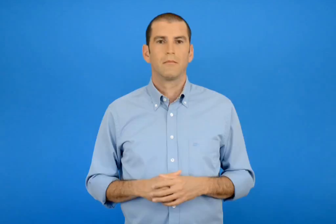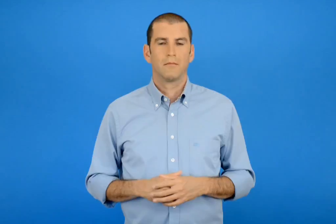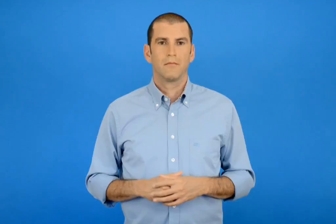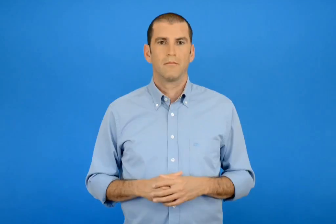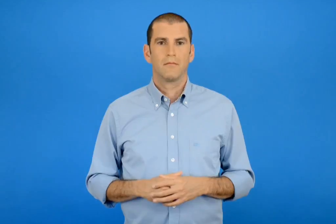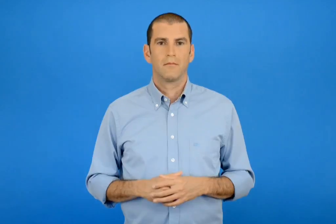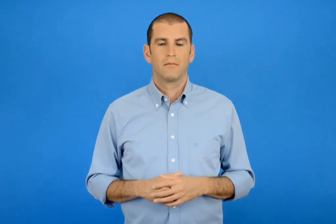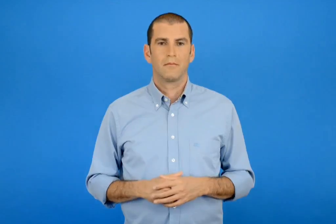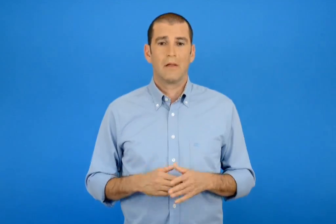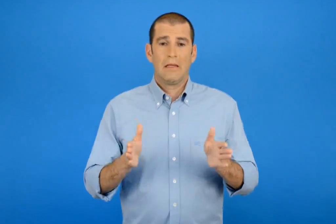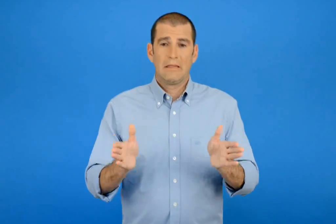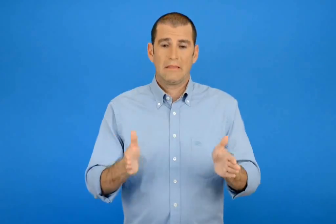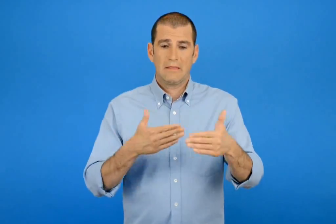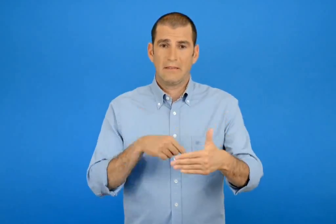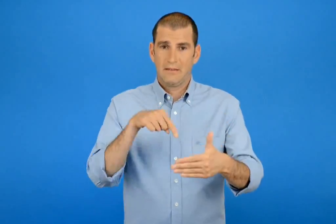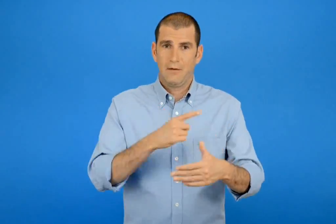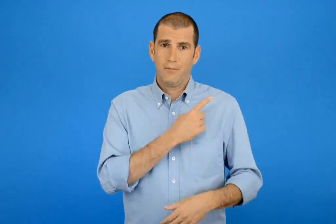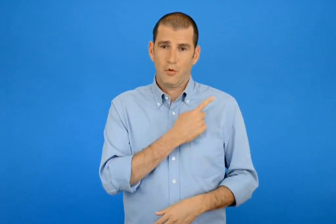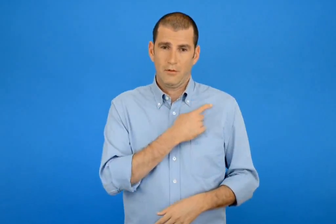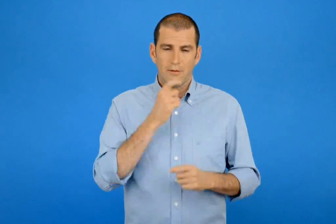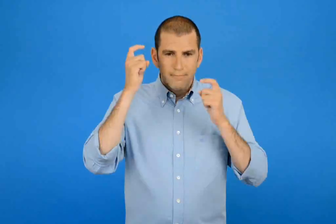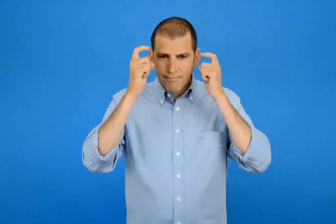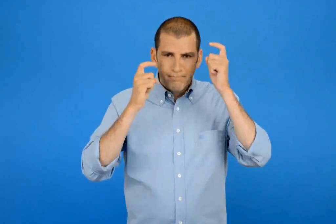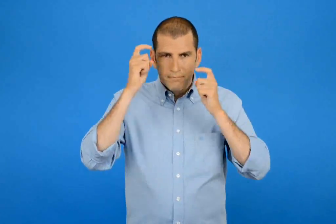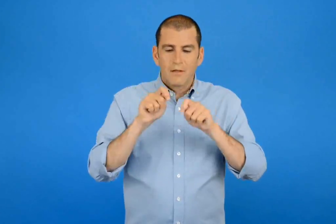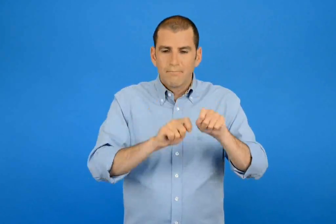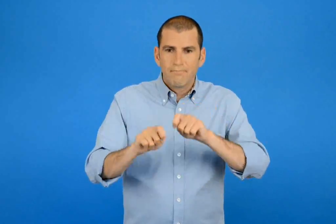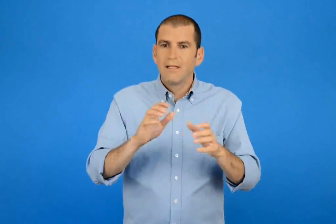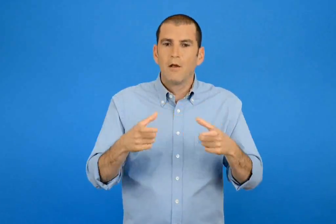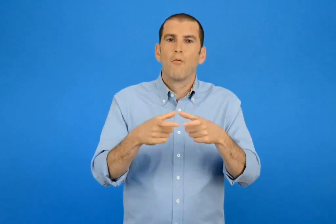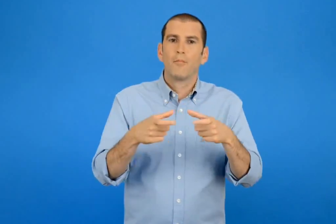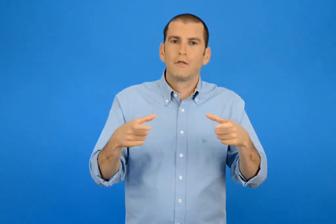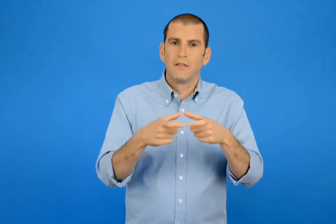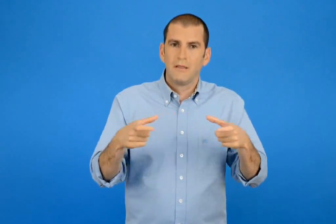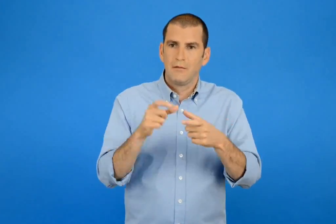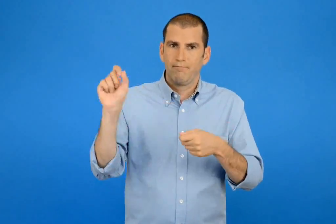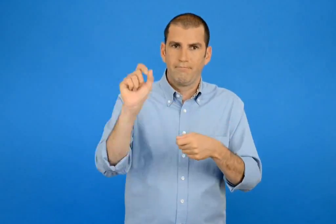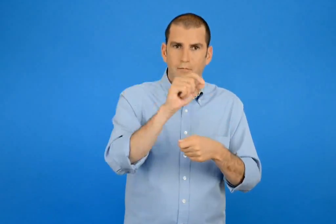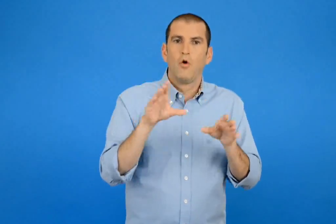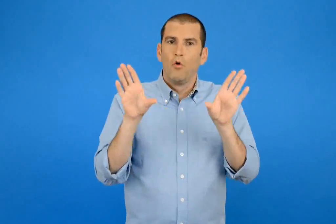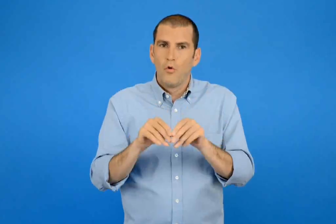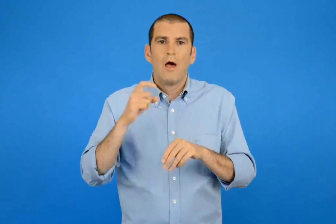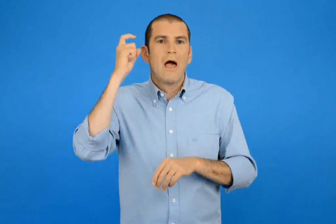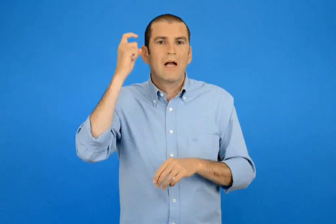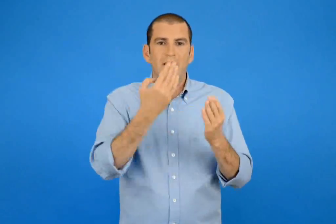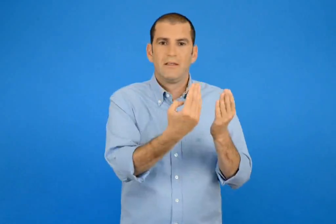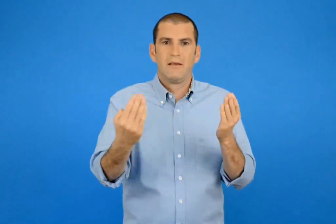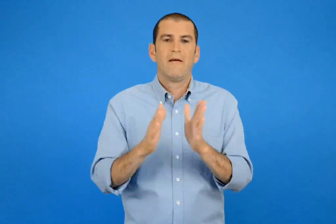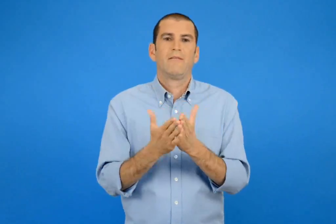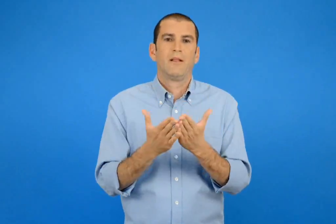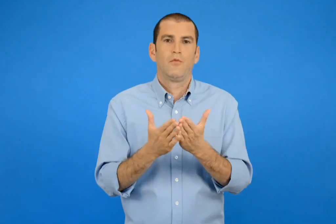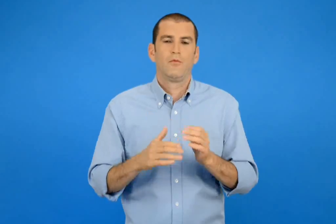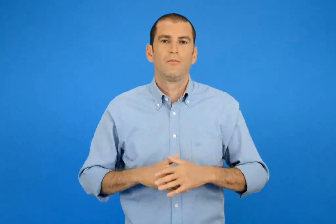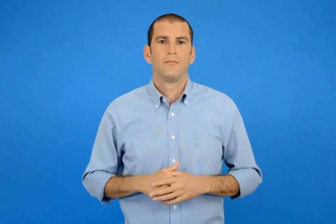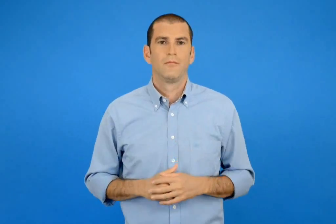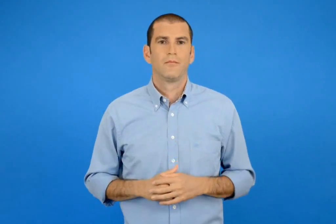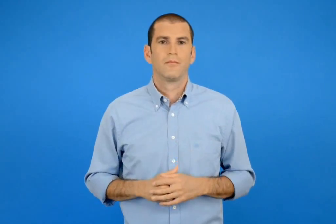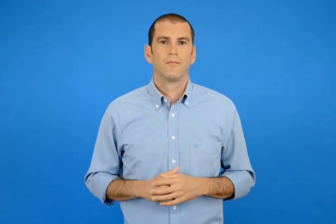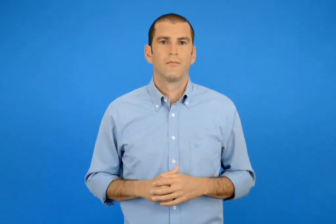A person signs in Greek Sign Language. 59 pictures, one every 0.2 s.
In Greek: η πρώτη τάξη σκέφτηκε να ετοιμάσει τις προσκλήσεις για την έκθεση βιβλίου
